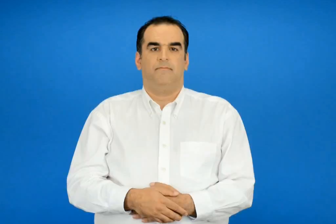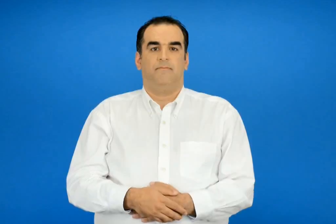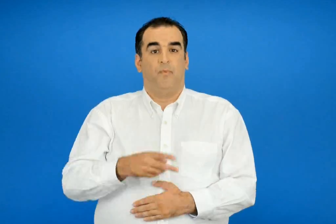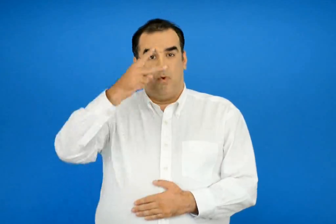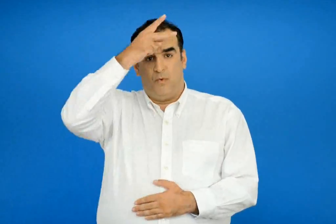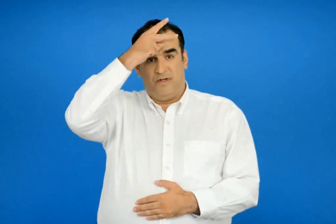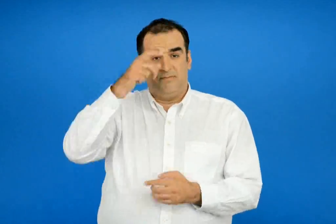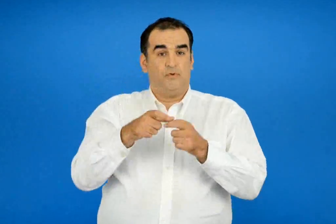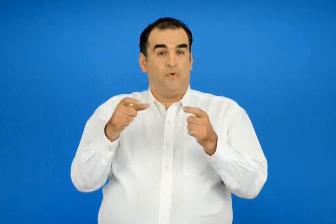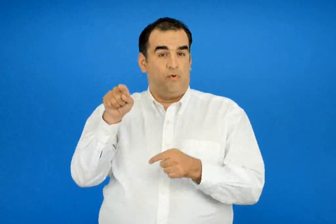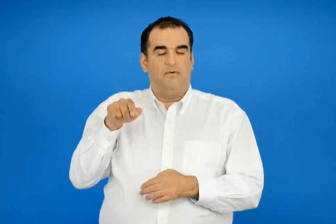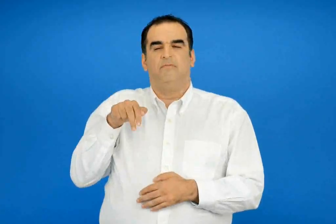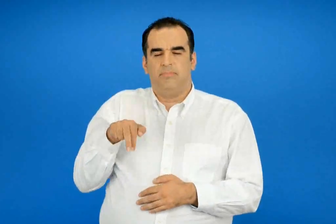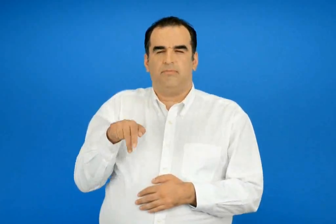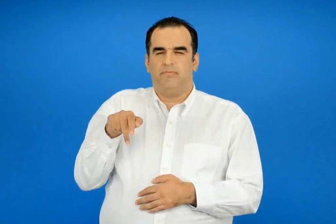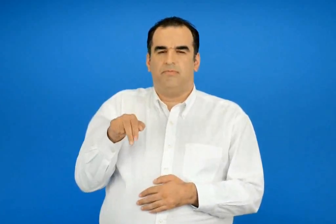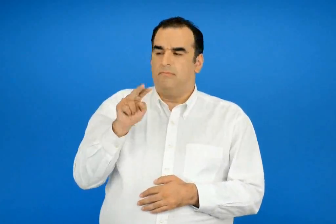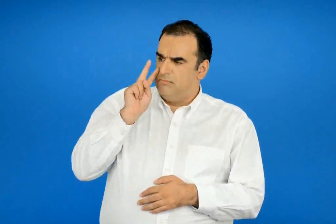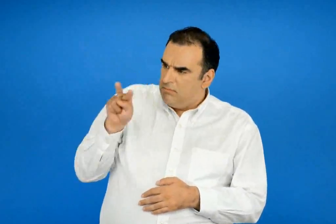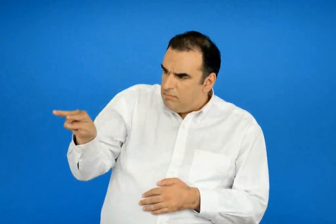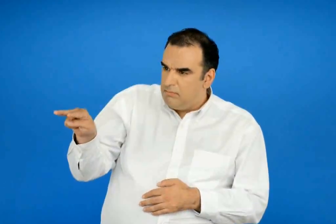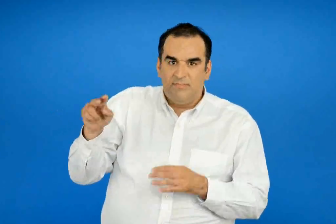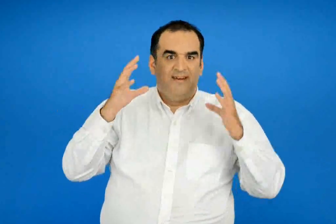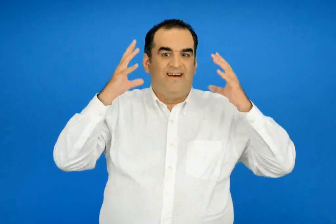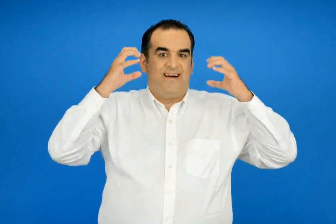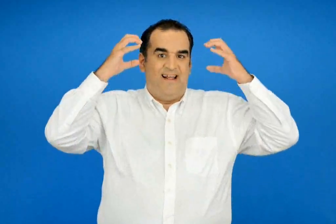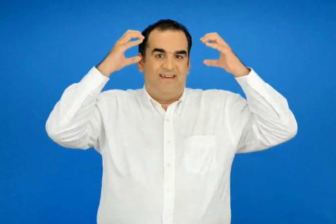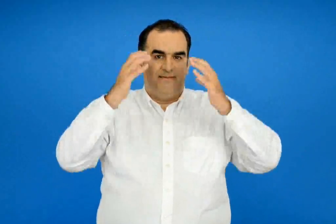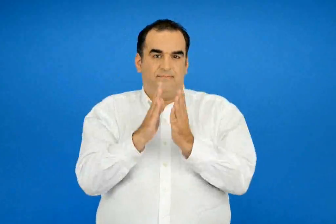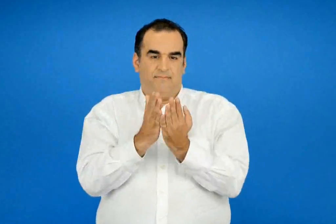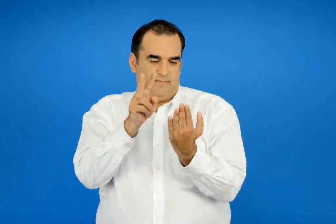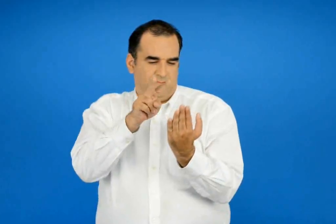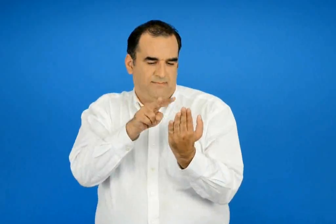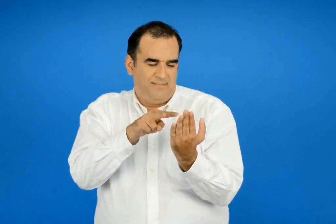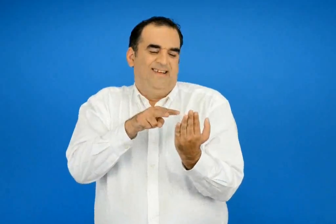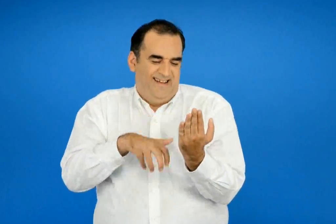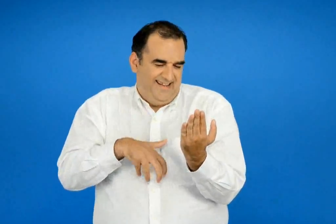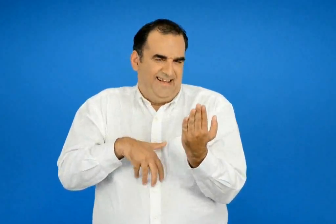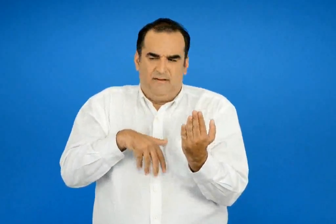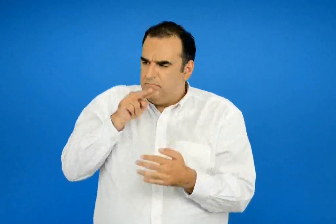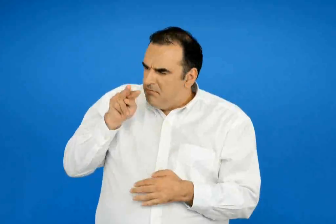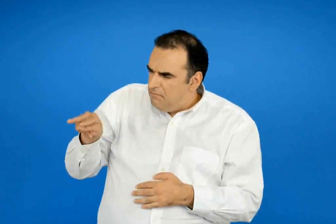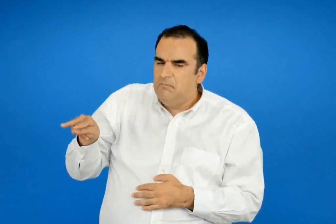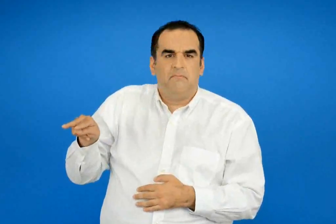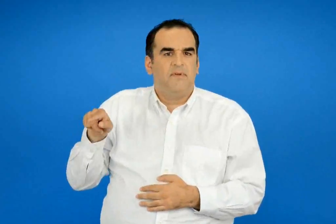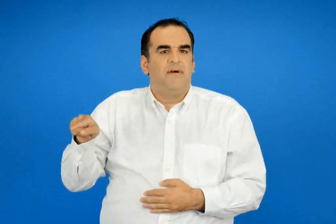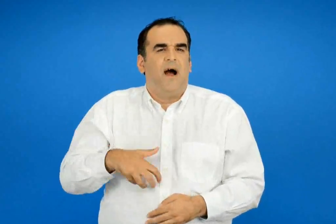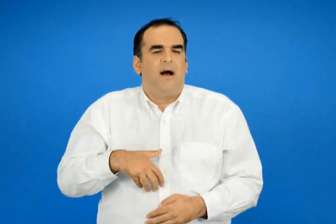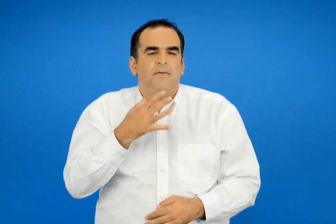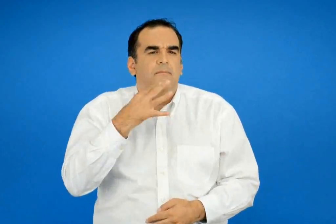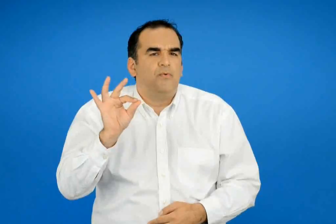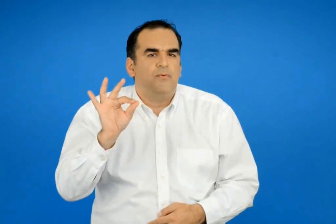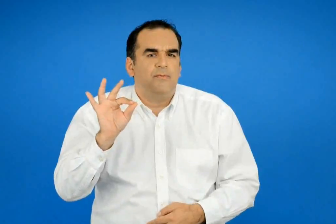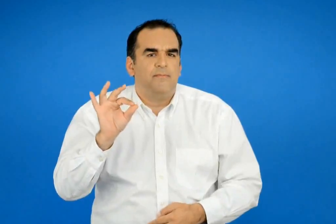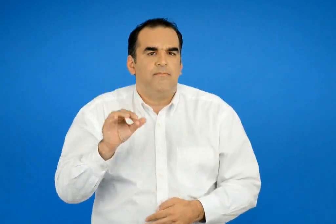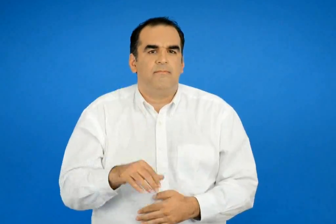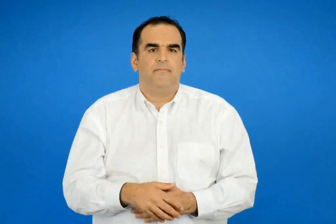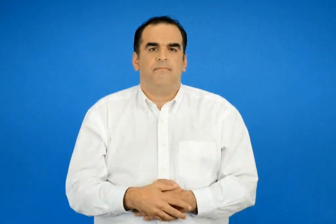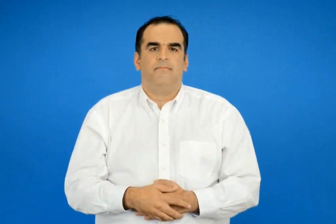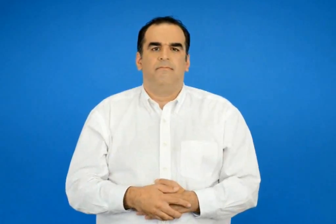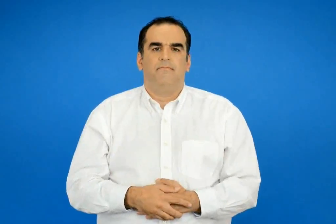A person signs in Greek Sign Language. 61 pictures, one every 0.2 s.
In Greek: φτάνοντας στο σχολείο ο λουκάς βρήκε τη γαληνή να διαβάζει ένα βιβλίο και να γελά γιατί άραγε γελά ;
